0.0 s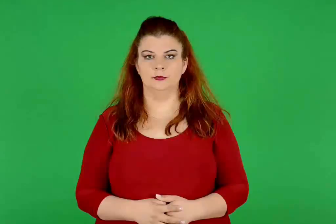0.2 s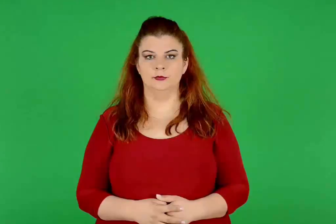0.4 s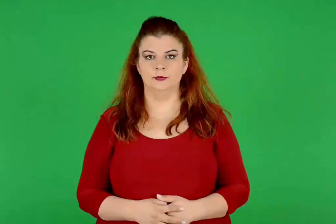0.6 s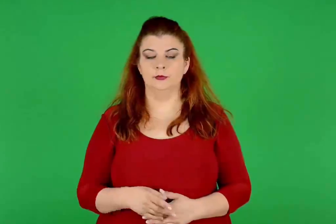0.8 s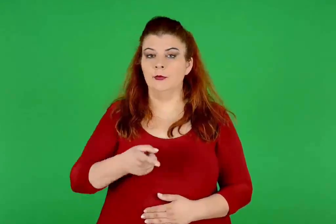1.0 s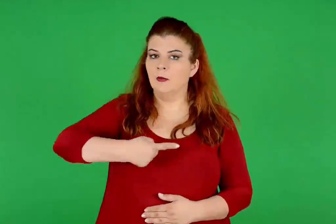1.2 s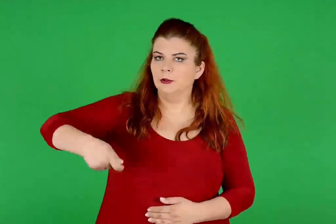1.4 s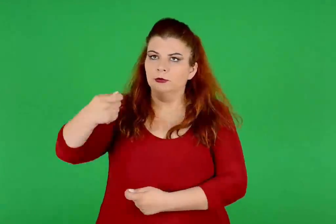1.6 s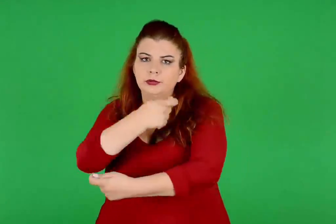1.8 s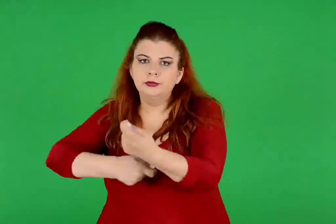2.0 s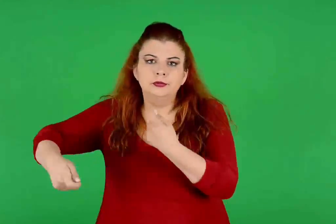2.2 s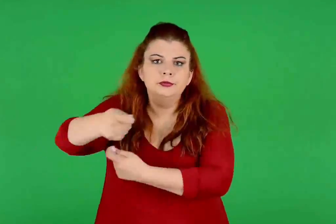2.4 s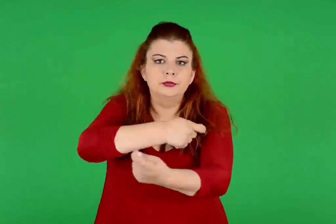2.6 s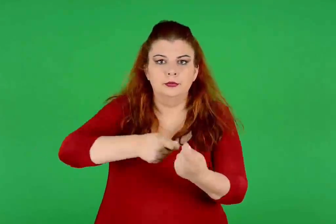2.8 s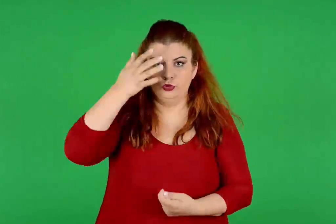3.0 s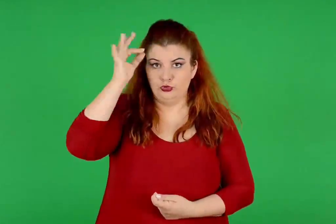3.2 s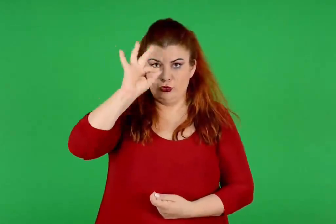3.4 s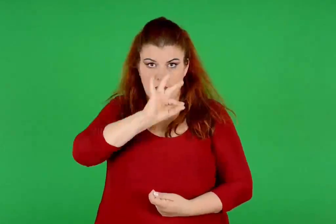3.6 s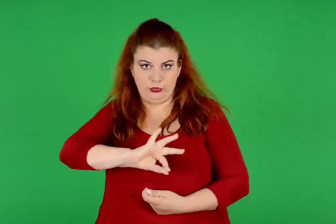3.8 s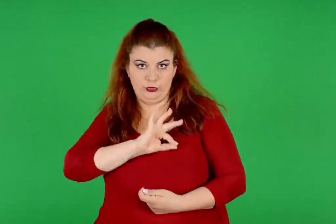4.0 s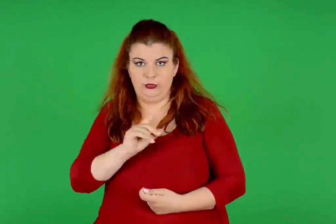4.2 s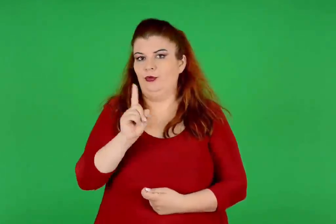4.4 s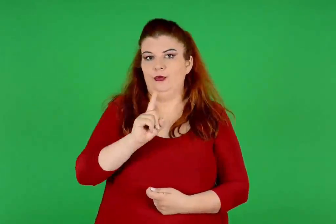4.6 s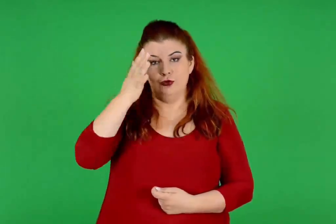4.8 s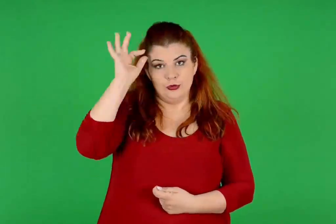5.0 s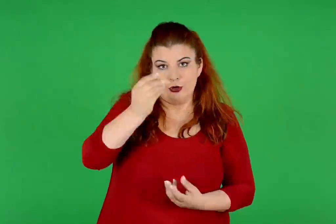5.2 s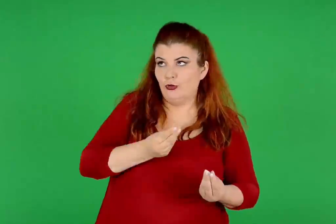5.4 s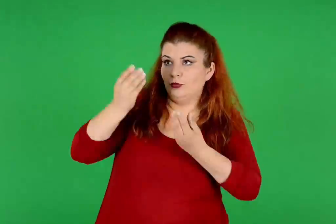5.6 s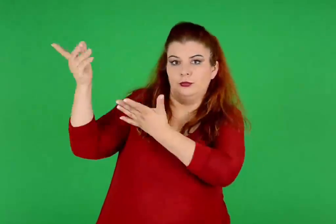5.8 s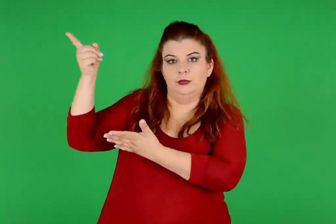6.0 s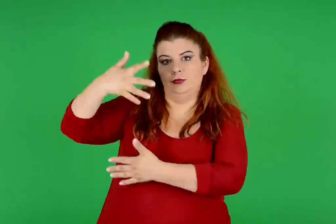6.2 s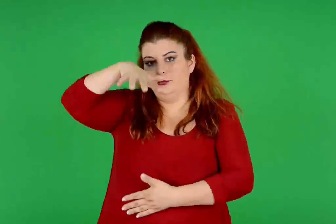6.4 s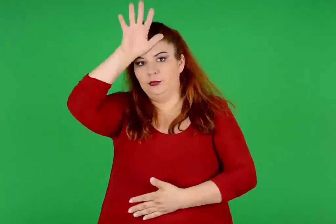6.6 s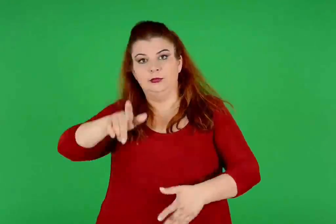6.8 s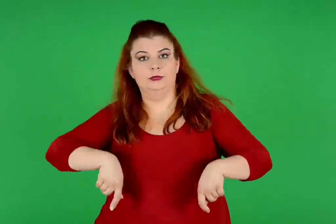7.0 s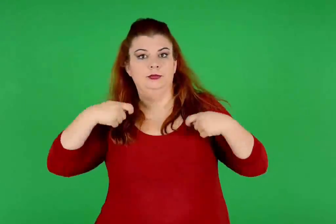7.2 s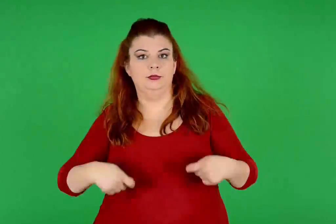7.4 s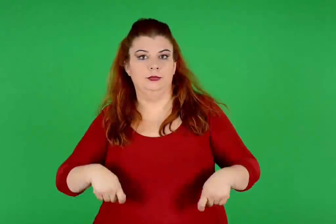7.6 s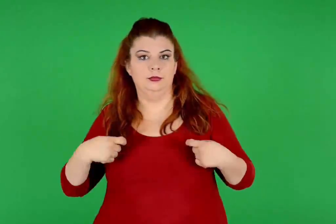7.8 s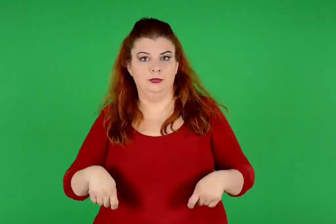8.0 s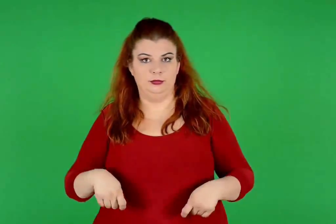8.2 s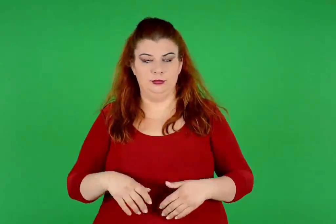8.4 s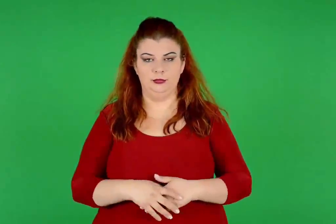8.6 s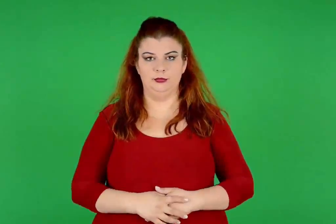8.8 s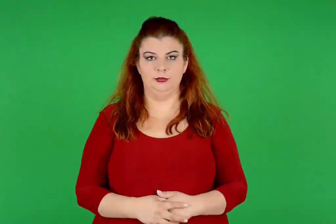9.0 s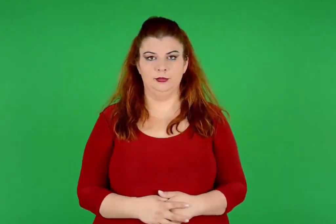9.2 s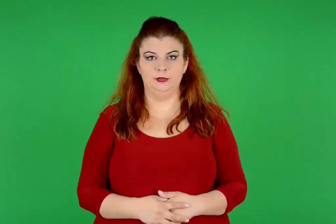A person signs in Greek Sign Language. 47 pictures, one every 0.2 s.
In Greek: το εμπόριο δεν το κάνουμε για τον εαυτό μας , μα για τα ανάκτορα
